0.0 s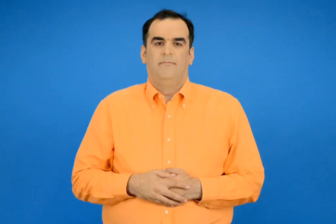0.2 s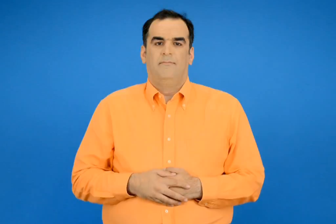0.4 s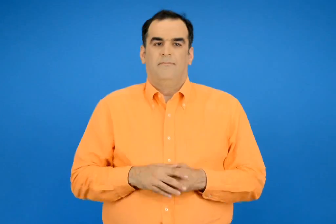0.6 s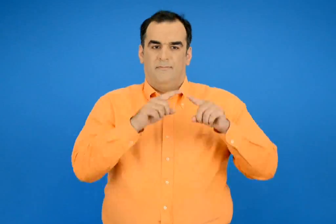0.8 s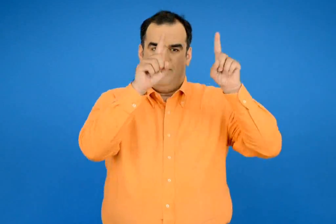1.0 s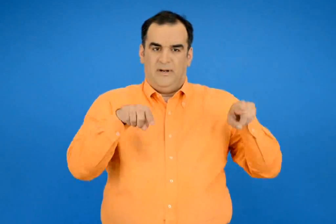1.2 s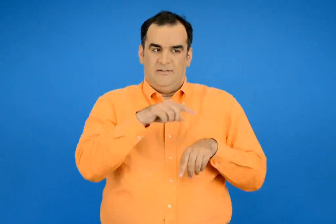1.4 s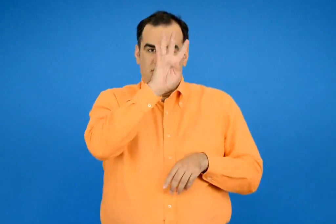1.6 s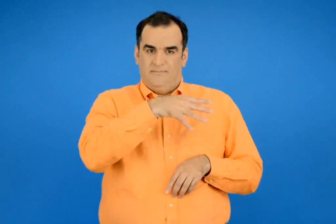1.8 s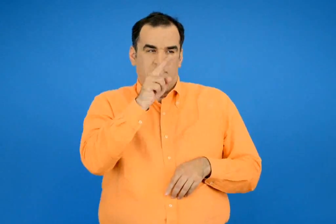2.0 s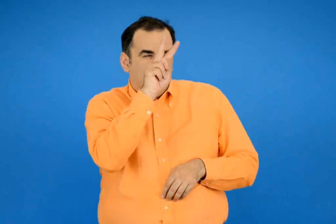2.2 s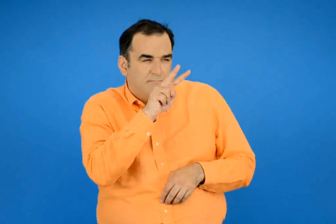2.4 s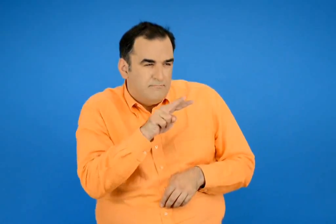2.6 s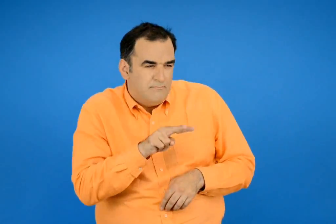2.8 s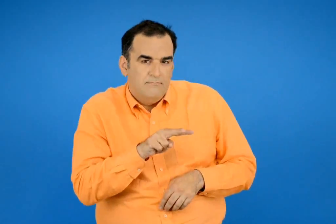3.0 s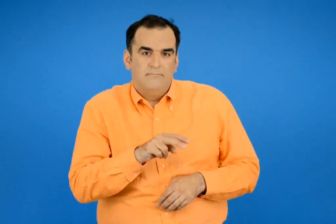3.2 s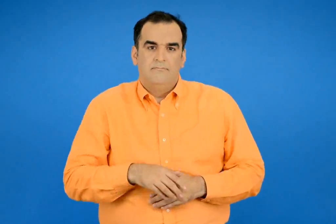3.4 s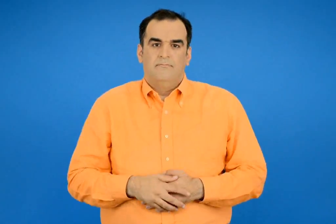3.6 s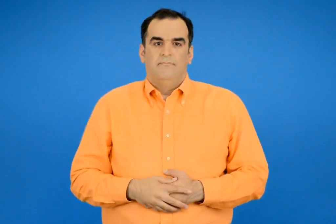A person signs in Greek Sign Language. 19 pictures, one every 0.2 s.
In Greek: παρατηρώ τον πίνακα
